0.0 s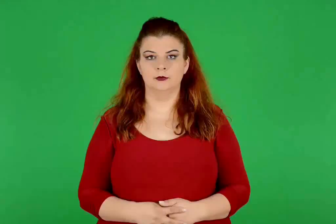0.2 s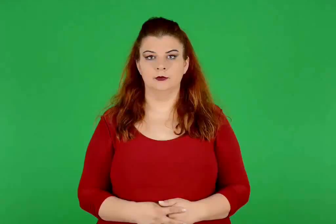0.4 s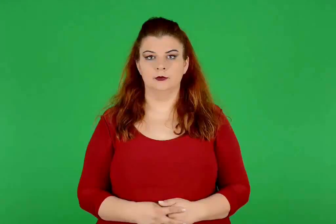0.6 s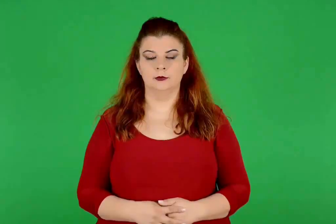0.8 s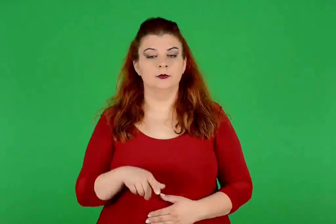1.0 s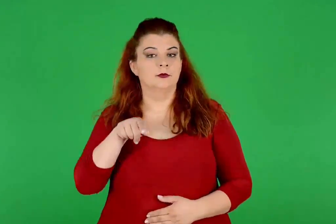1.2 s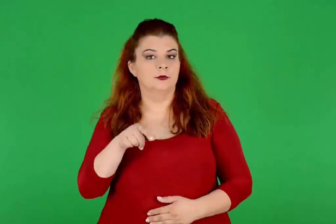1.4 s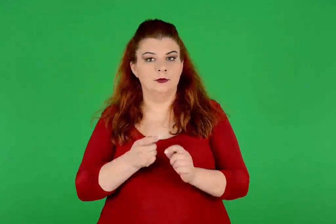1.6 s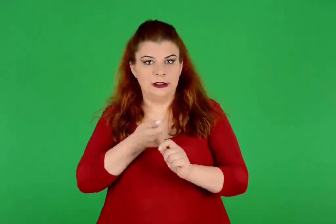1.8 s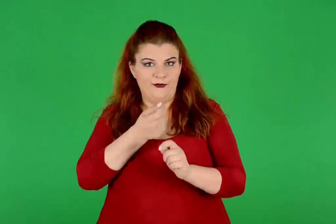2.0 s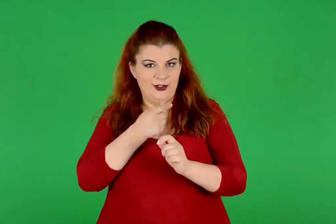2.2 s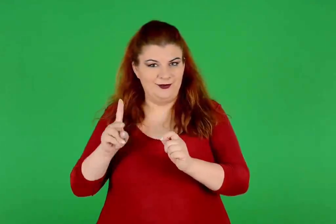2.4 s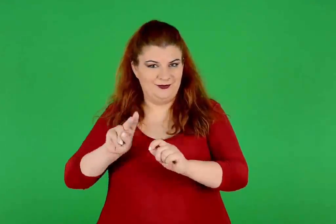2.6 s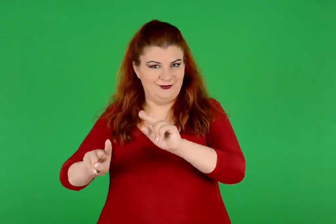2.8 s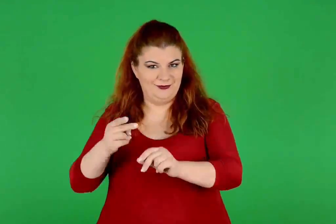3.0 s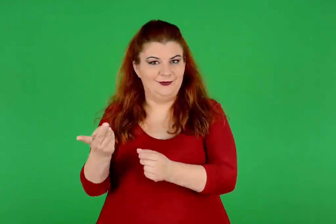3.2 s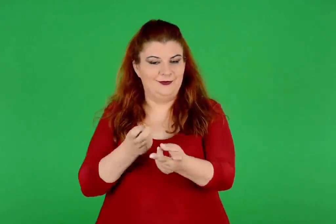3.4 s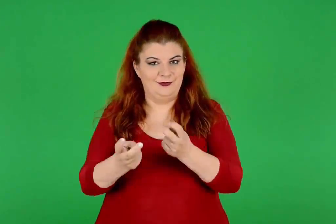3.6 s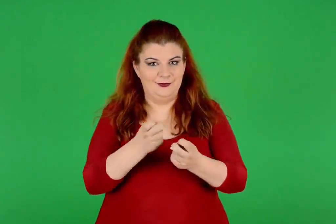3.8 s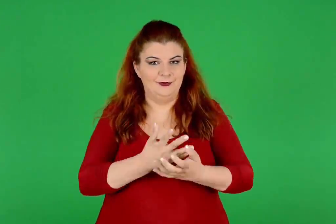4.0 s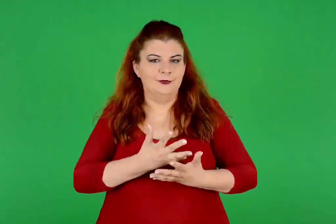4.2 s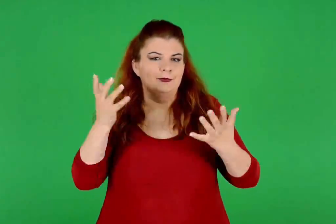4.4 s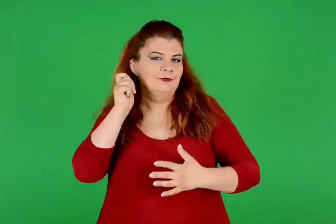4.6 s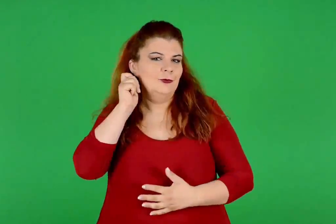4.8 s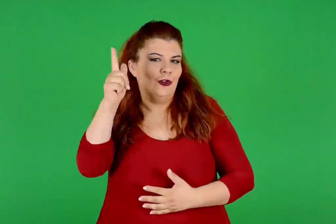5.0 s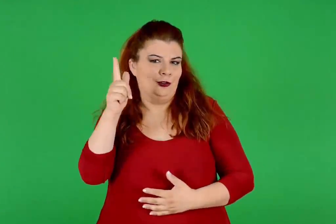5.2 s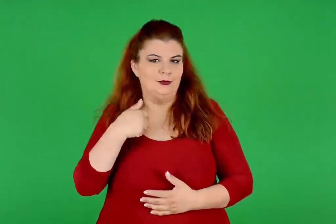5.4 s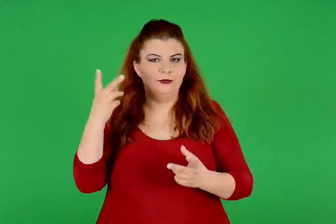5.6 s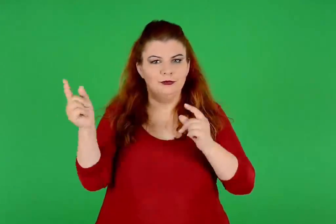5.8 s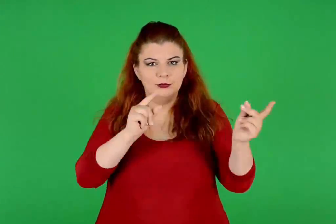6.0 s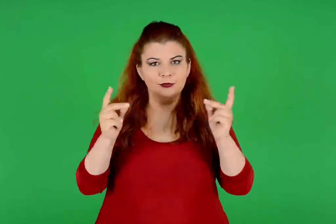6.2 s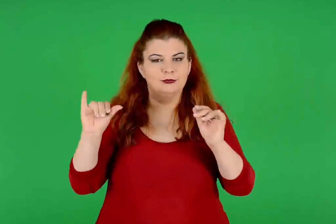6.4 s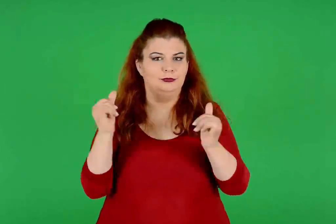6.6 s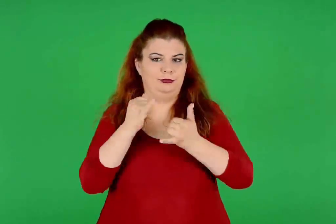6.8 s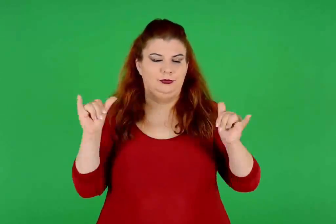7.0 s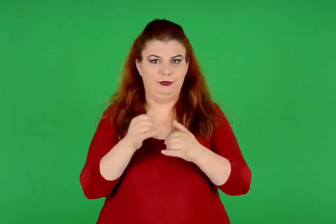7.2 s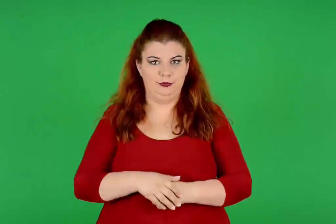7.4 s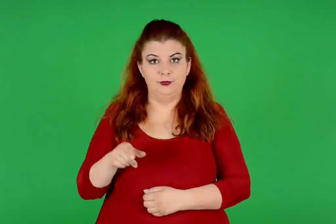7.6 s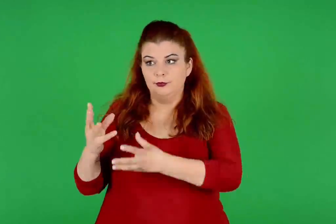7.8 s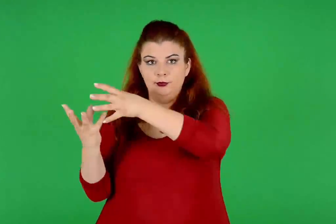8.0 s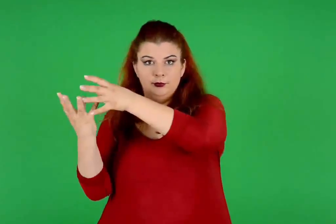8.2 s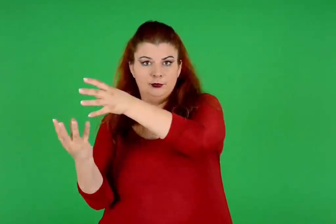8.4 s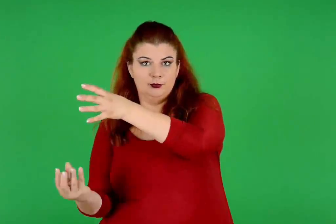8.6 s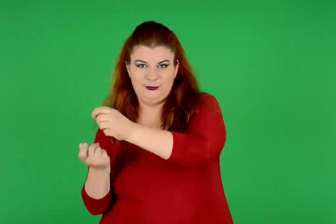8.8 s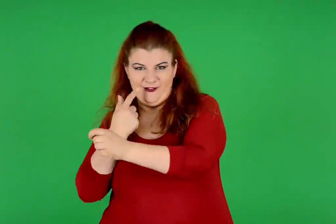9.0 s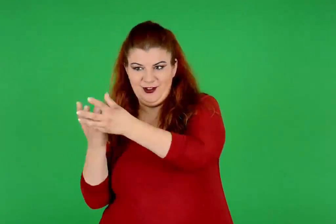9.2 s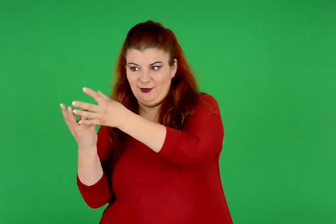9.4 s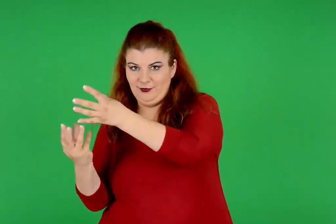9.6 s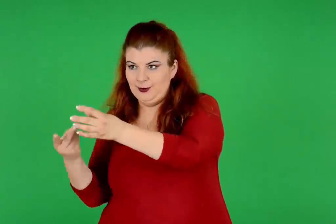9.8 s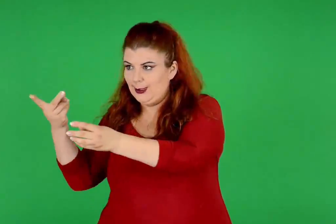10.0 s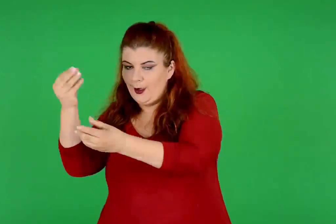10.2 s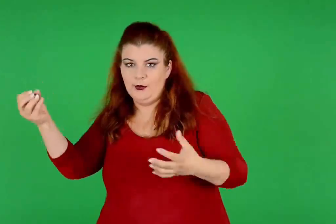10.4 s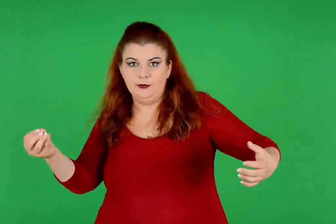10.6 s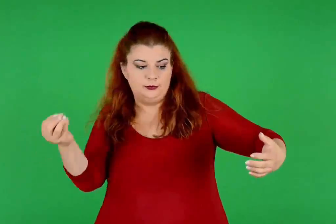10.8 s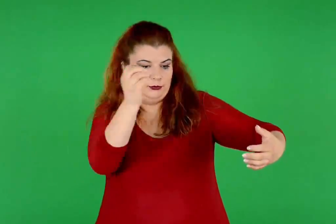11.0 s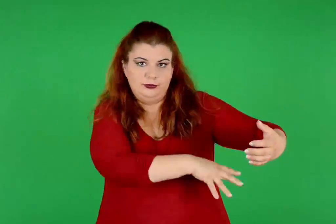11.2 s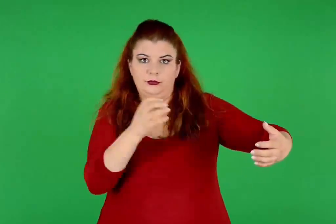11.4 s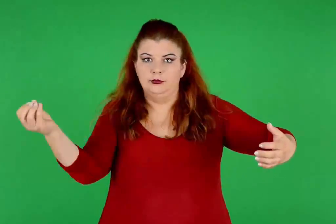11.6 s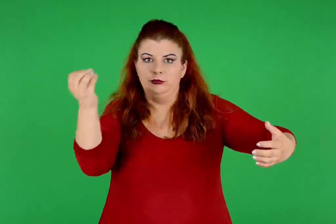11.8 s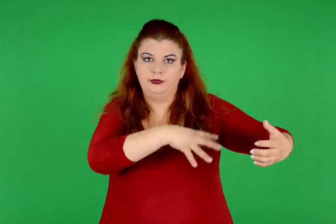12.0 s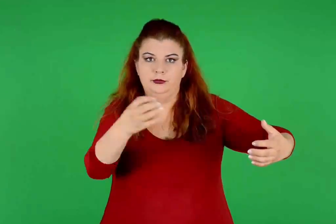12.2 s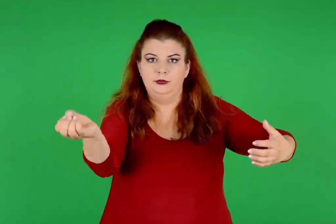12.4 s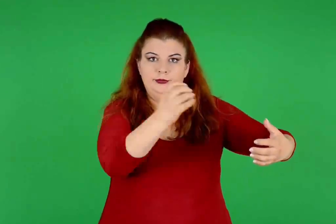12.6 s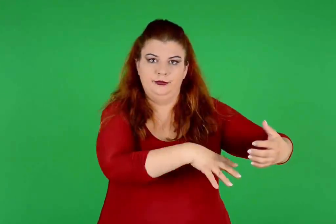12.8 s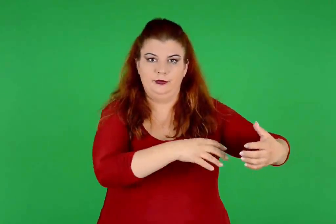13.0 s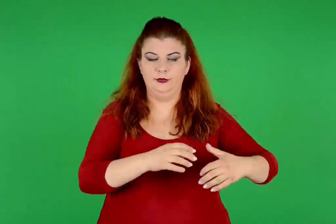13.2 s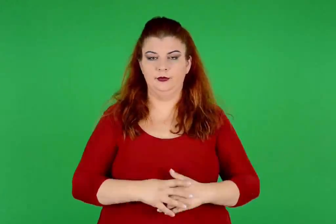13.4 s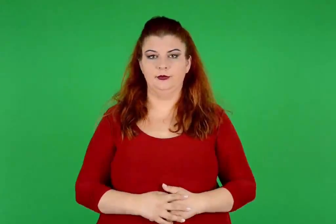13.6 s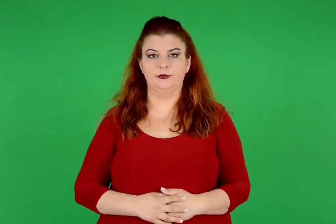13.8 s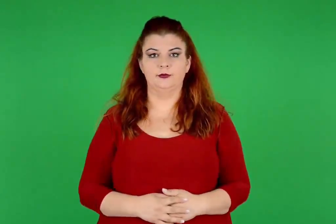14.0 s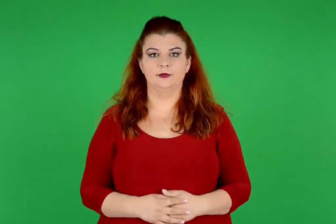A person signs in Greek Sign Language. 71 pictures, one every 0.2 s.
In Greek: στον τρύγο γίνεται μεγάλη γιορτή , με χορό και ξεφάντωμα. κόβουμε τα τσαμπιά και τα βάζουμε στα πανέρια
